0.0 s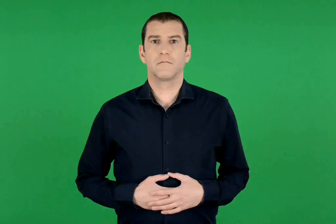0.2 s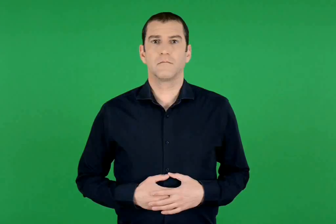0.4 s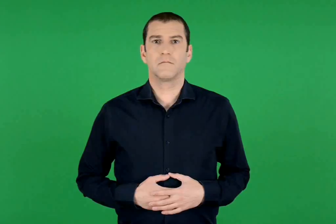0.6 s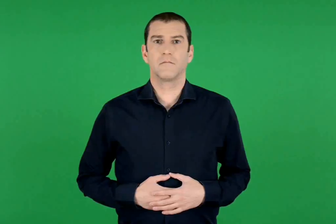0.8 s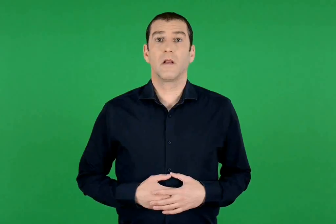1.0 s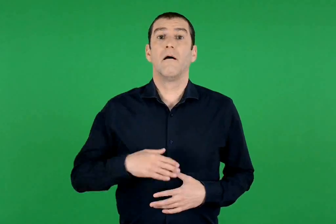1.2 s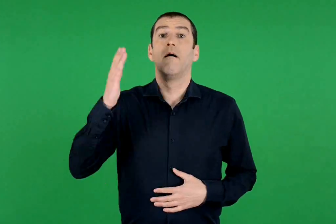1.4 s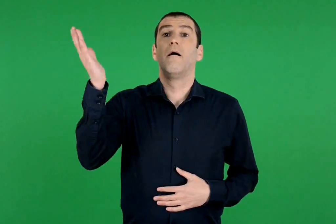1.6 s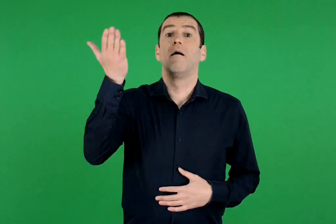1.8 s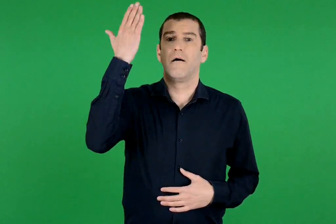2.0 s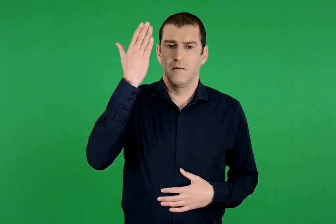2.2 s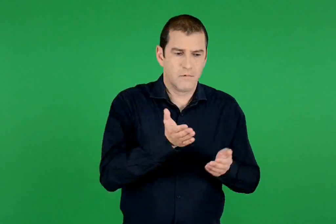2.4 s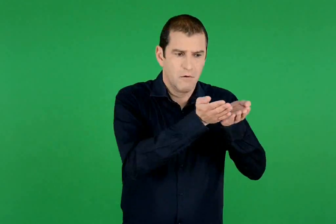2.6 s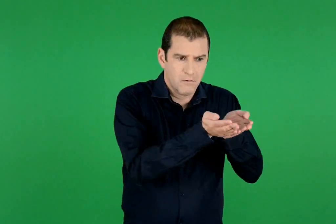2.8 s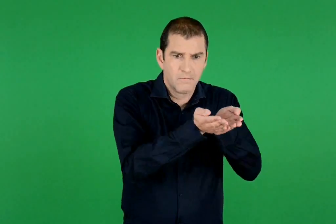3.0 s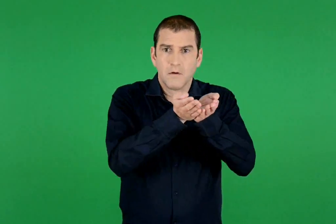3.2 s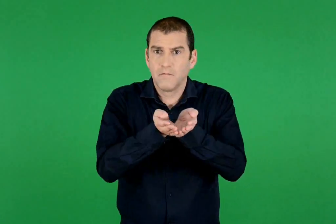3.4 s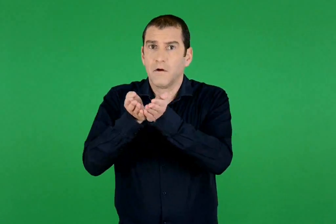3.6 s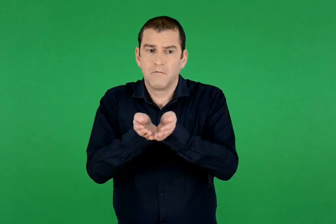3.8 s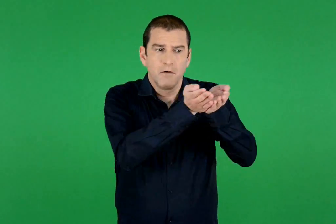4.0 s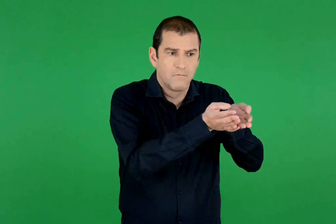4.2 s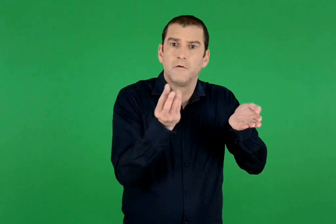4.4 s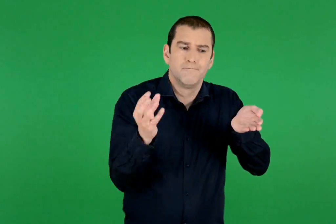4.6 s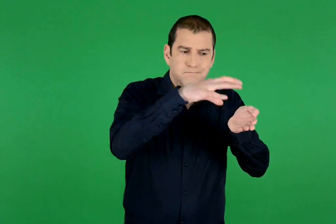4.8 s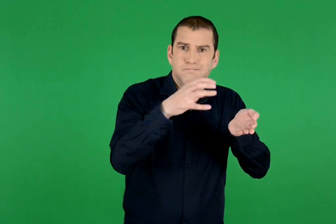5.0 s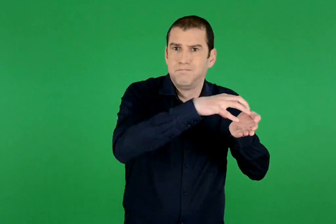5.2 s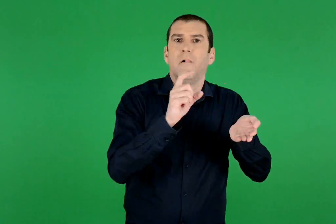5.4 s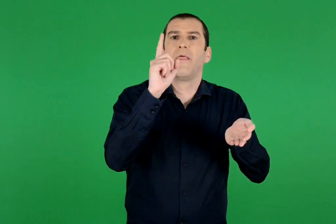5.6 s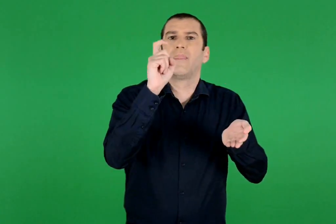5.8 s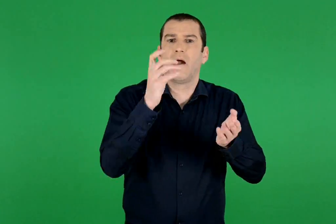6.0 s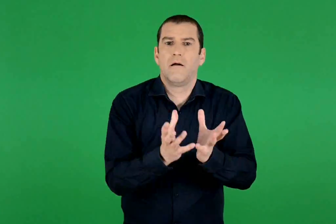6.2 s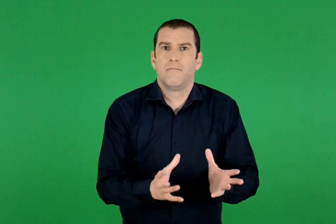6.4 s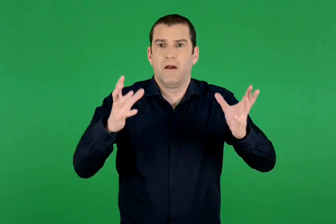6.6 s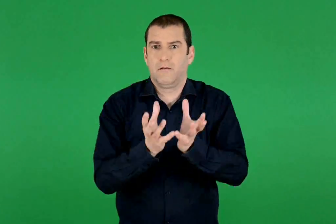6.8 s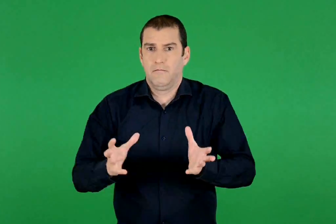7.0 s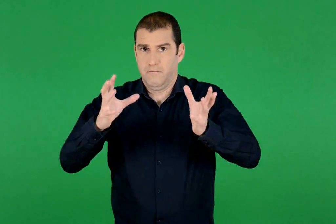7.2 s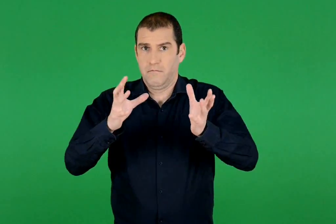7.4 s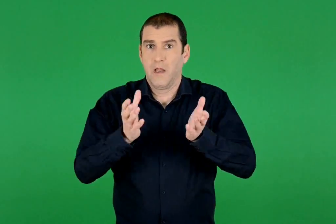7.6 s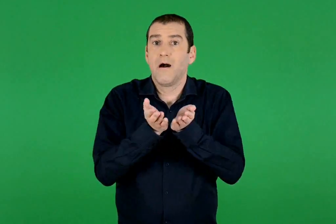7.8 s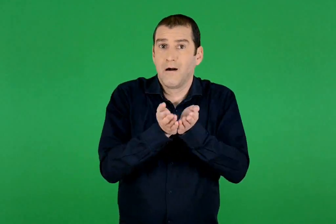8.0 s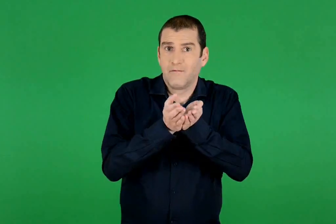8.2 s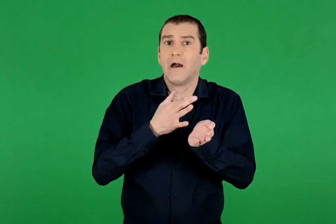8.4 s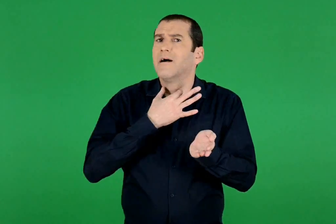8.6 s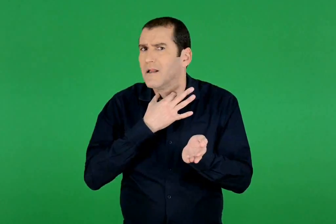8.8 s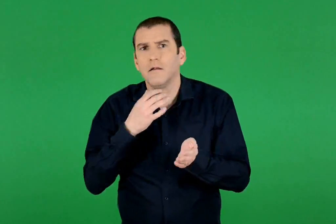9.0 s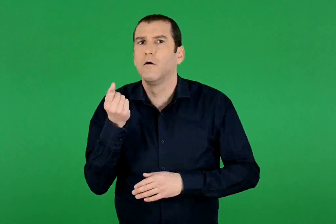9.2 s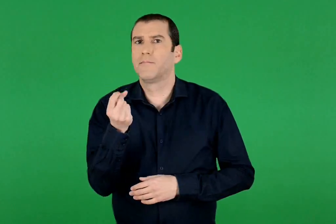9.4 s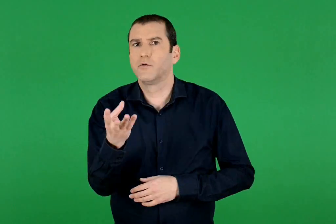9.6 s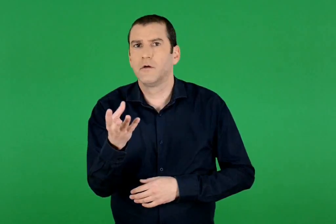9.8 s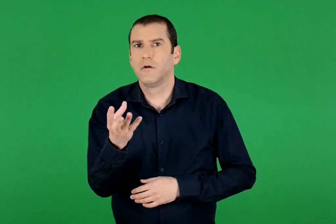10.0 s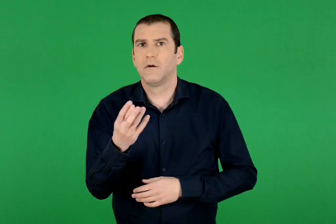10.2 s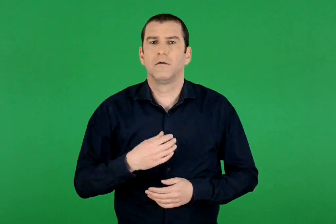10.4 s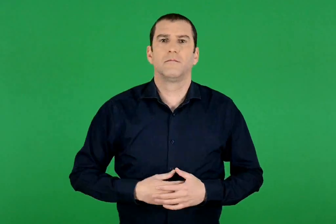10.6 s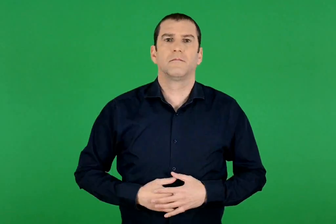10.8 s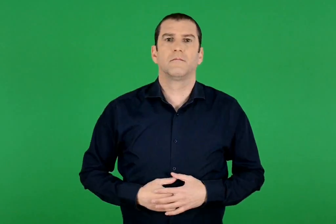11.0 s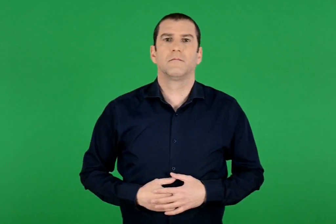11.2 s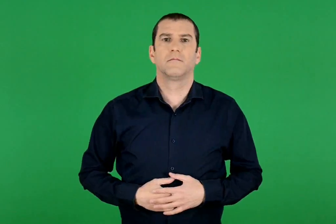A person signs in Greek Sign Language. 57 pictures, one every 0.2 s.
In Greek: αν σε κάθε καράβι φορτώσει 10 πιθάρια , πόσα καράβια θα χρειαστεί ;
